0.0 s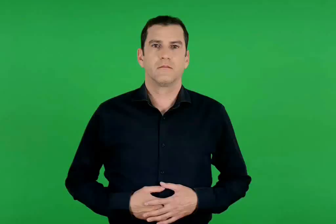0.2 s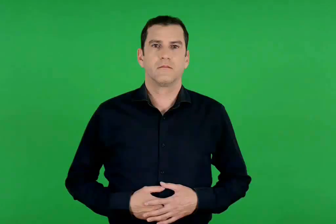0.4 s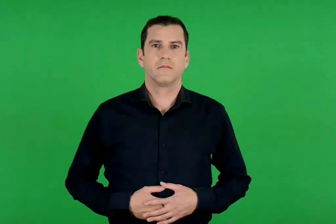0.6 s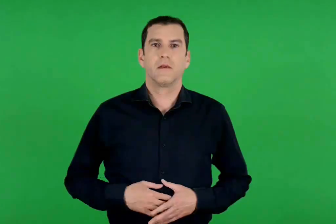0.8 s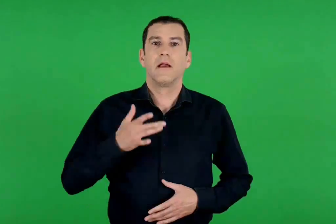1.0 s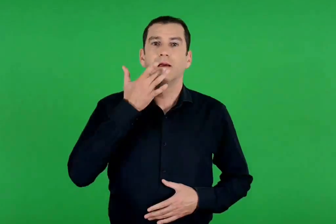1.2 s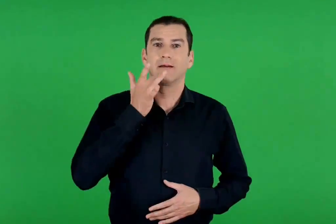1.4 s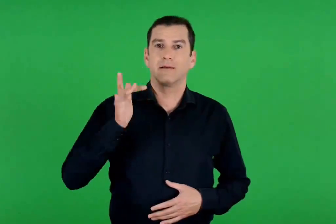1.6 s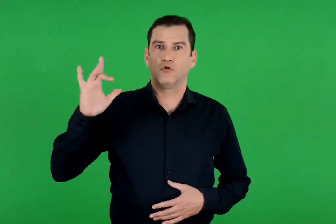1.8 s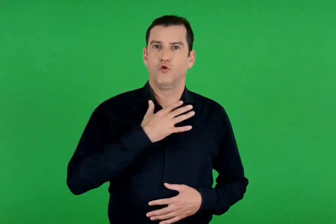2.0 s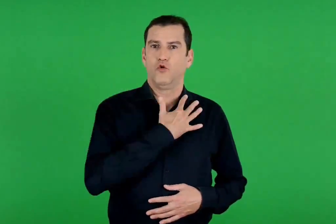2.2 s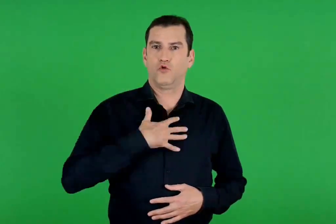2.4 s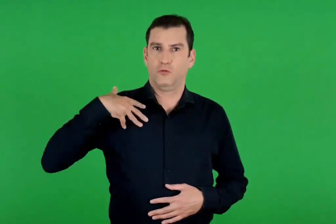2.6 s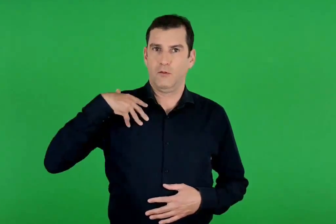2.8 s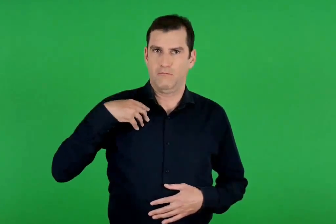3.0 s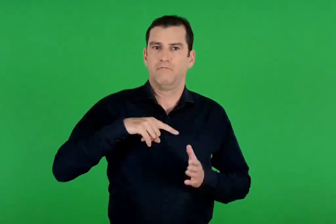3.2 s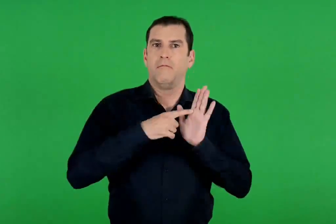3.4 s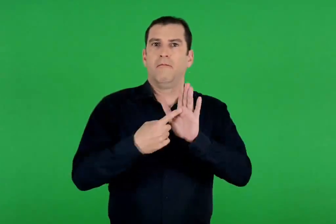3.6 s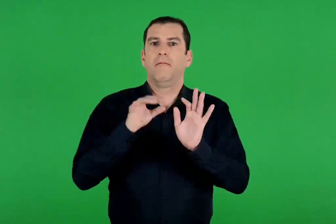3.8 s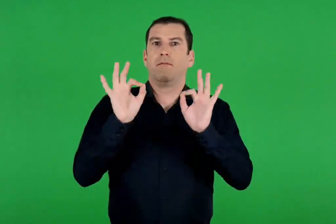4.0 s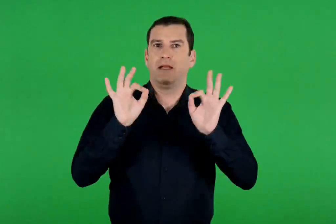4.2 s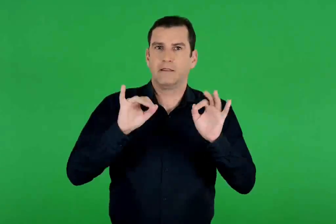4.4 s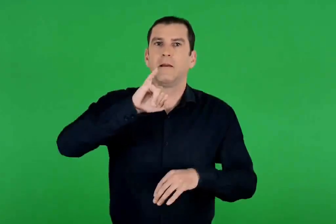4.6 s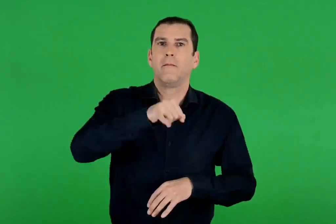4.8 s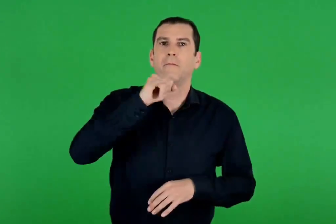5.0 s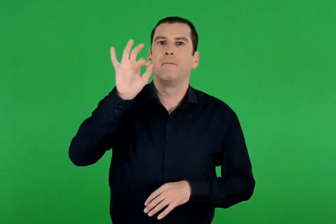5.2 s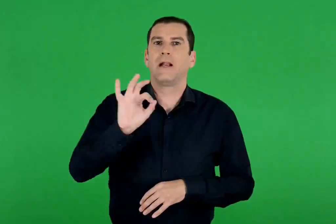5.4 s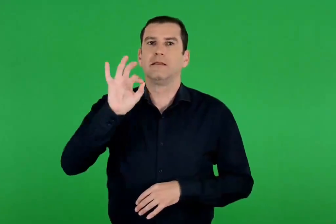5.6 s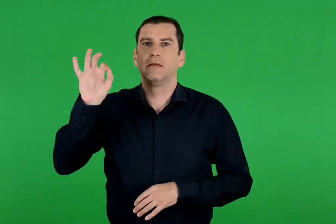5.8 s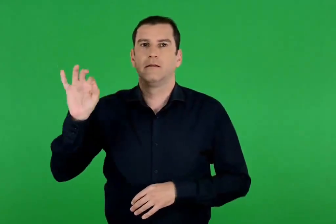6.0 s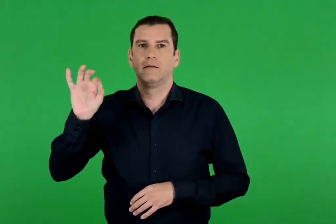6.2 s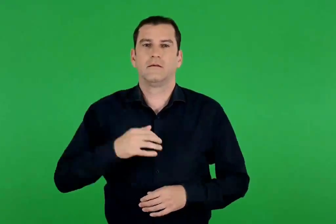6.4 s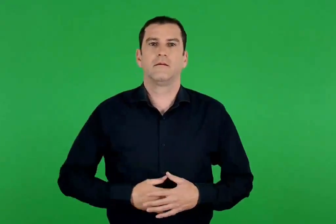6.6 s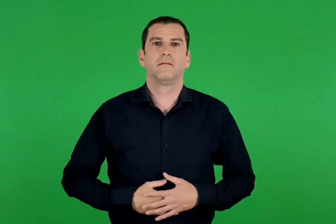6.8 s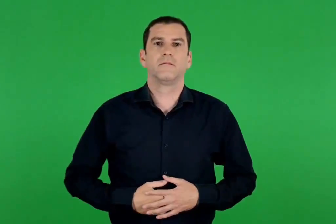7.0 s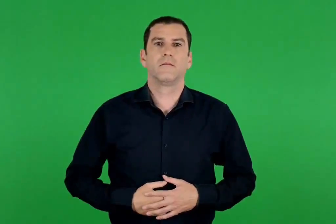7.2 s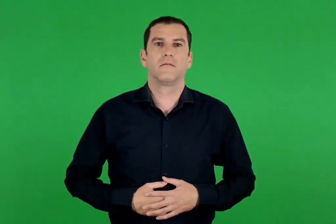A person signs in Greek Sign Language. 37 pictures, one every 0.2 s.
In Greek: χρυσό κόσμημα με παράσταση μελισσών
